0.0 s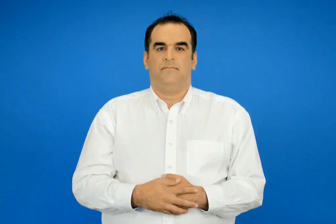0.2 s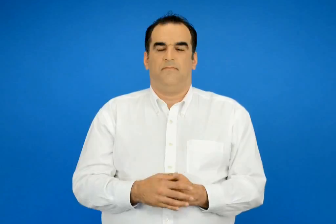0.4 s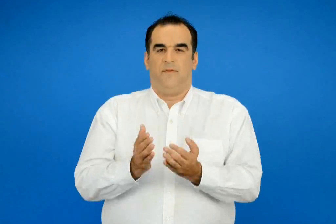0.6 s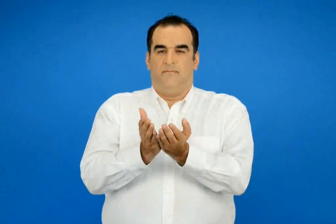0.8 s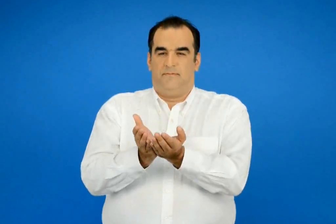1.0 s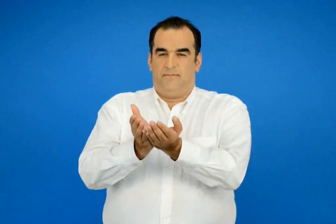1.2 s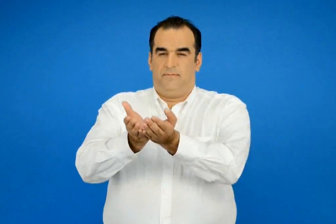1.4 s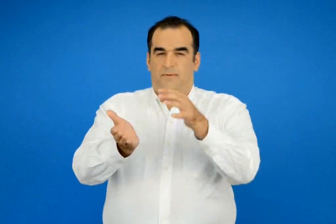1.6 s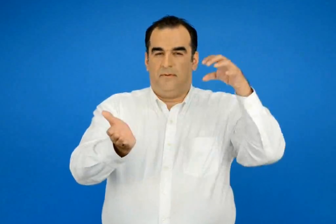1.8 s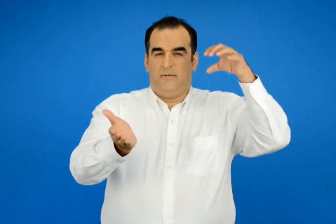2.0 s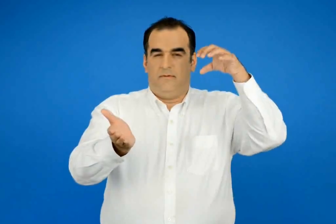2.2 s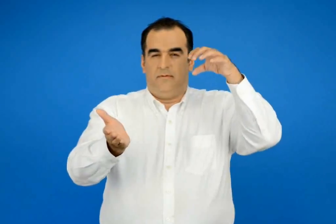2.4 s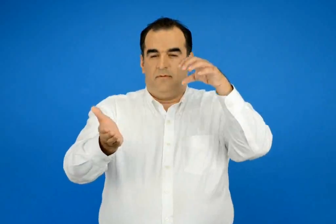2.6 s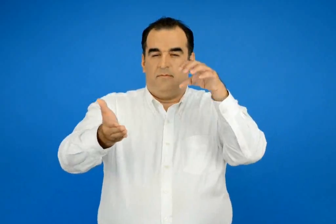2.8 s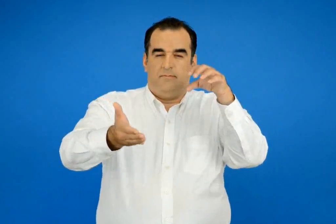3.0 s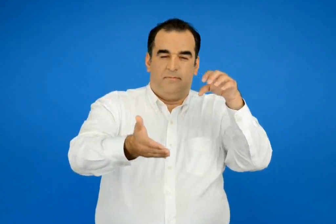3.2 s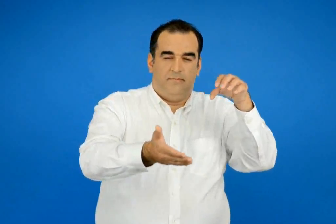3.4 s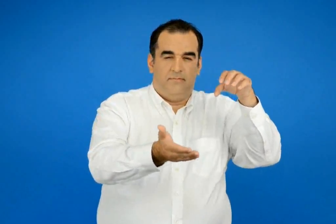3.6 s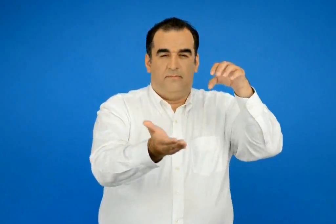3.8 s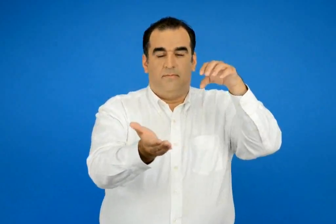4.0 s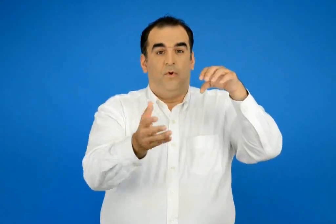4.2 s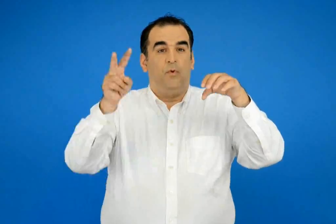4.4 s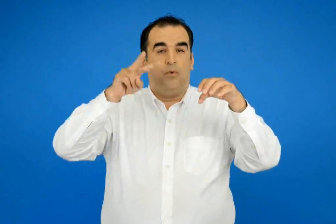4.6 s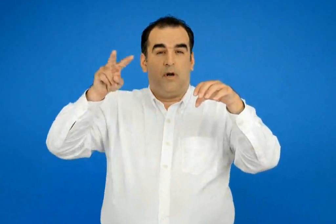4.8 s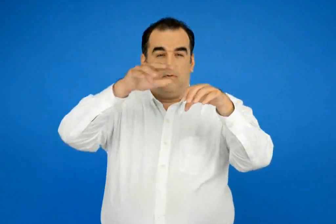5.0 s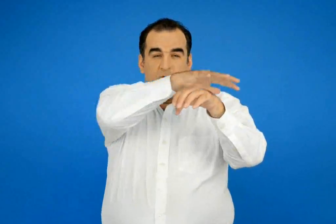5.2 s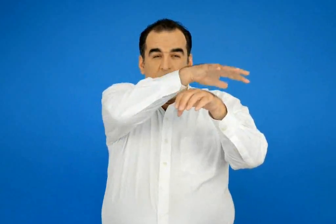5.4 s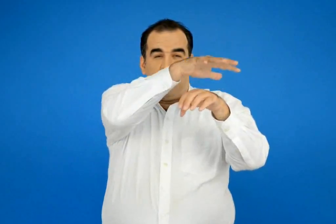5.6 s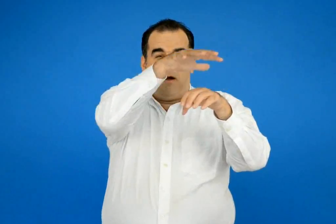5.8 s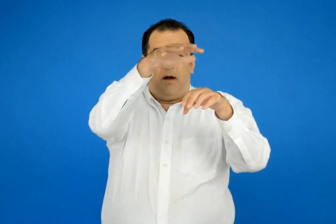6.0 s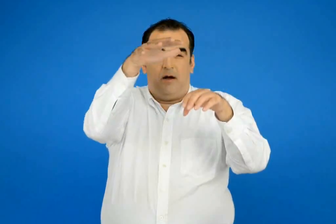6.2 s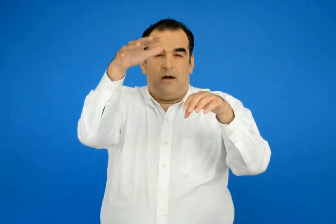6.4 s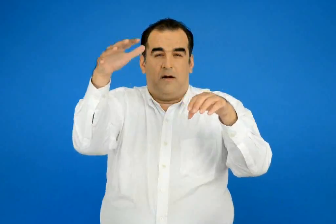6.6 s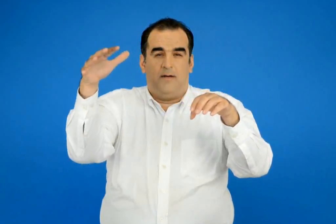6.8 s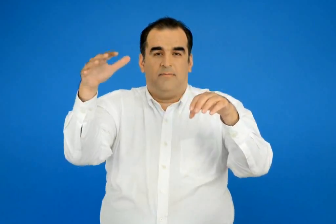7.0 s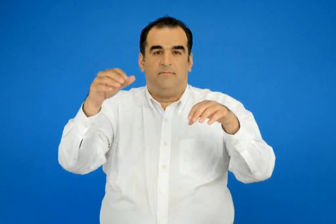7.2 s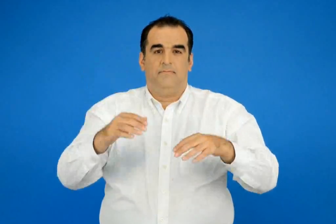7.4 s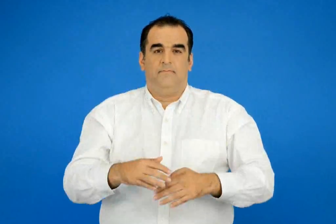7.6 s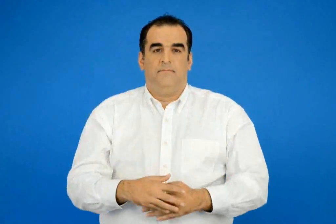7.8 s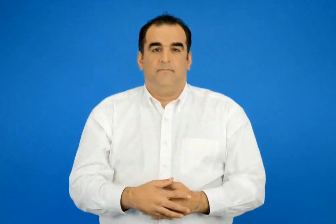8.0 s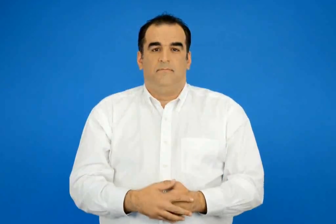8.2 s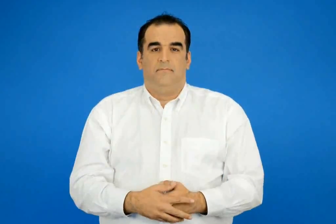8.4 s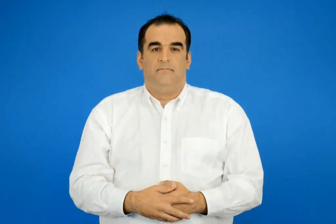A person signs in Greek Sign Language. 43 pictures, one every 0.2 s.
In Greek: κι οπού κι αν πας ο ήλιος σε βρίσκει και για καπέλο σου ο ουρανός
